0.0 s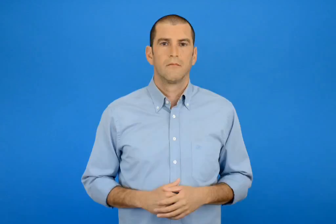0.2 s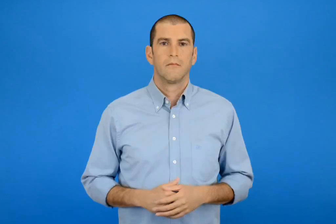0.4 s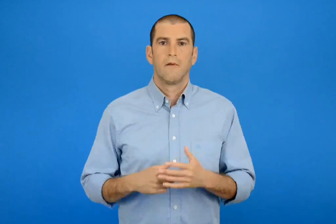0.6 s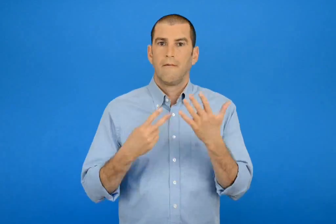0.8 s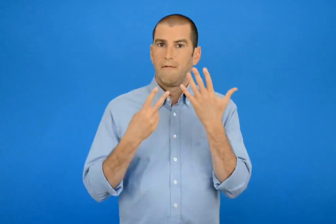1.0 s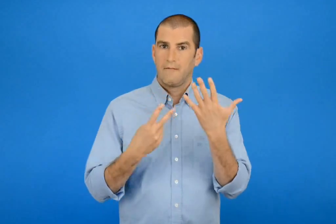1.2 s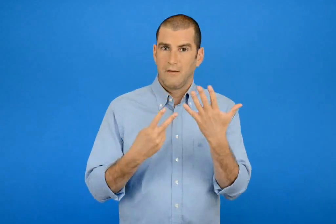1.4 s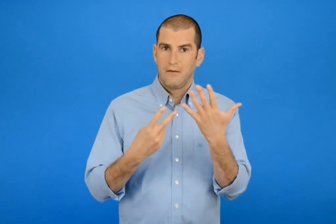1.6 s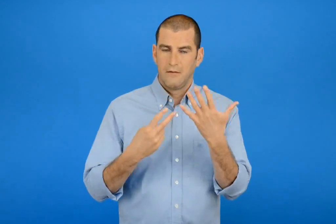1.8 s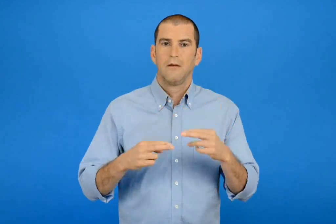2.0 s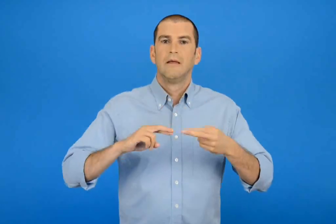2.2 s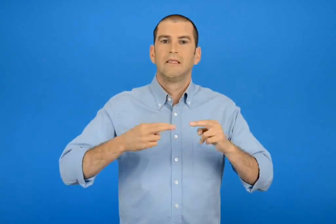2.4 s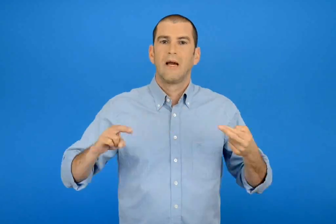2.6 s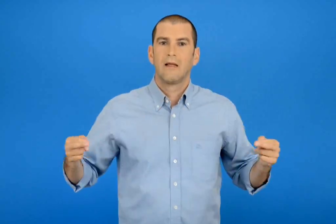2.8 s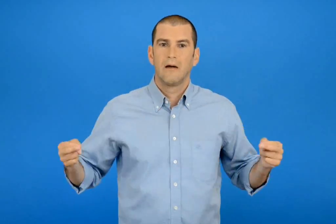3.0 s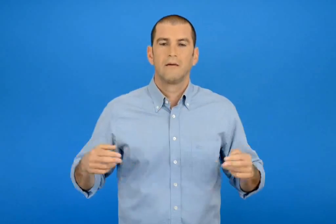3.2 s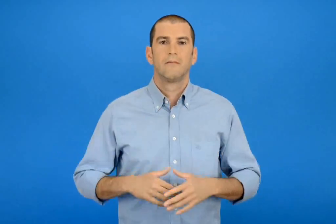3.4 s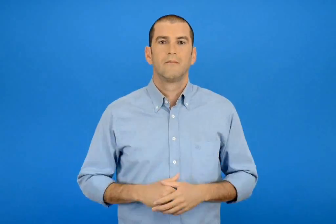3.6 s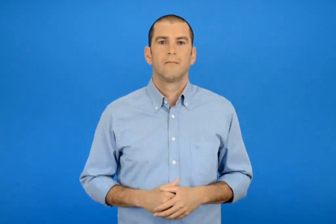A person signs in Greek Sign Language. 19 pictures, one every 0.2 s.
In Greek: 7 τα ζυμαρικά
